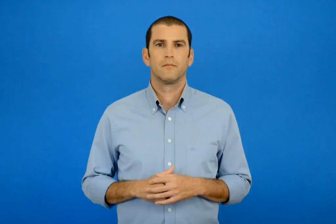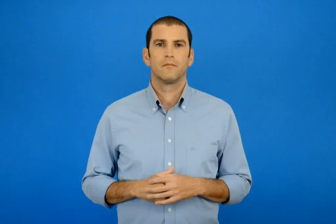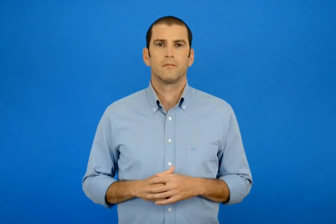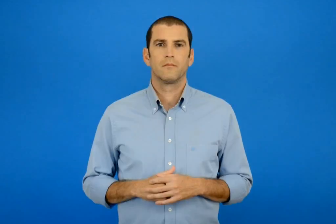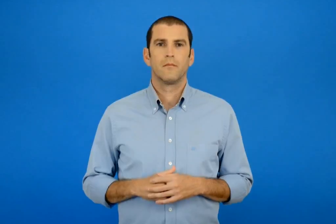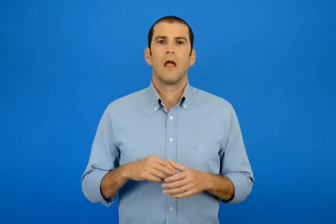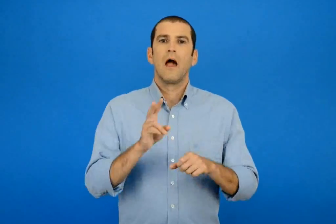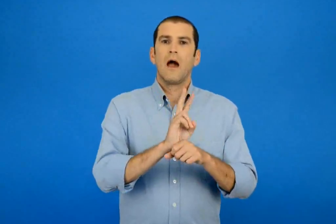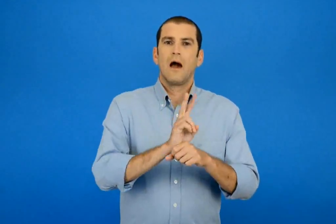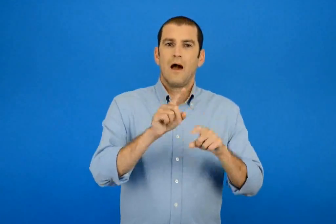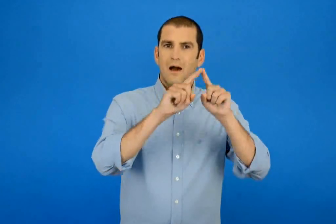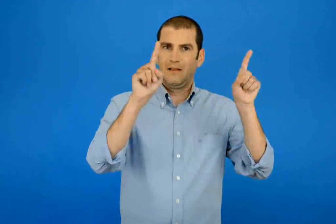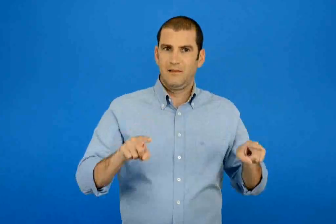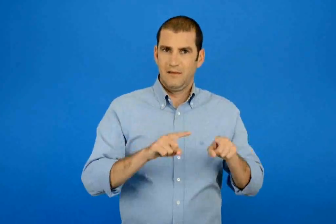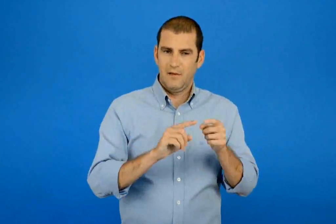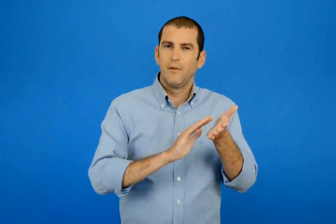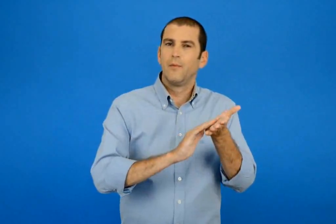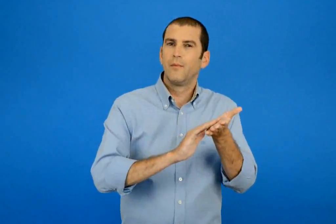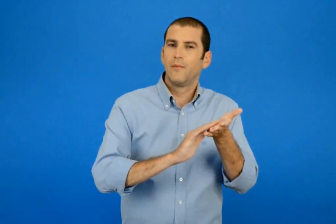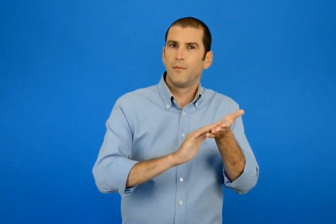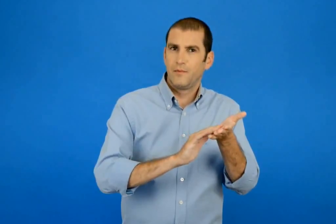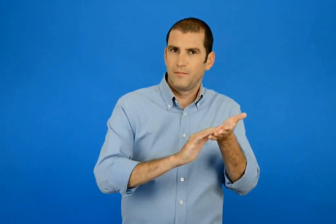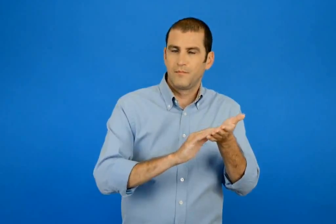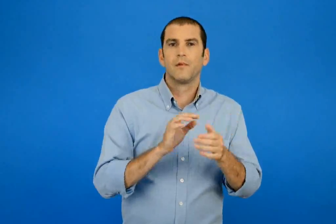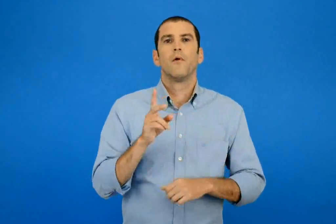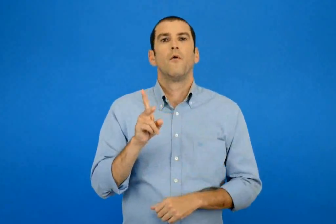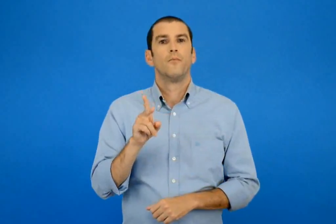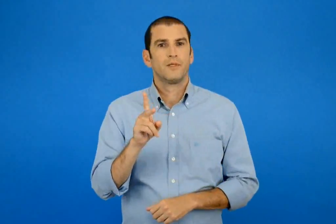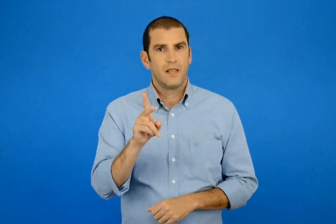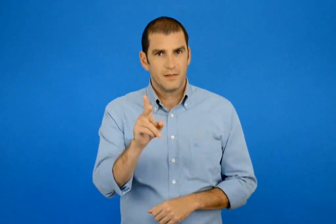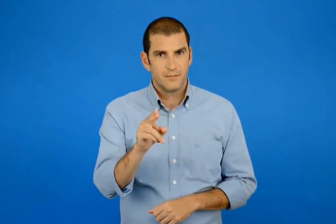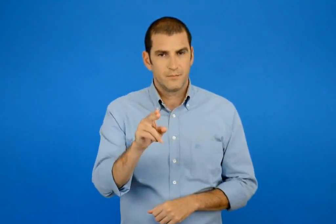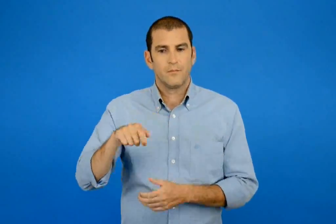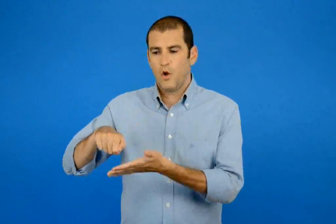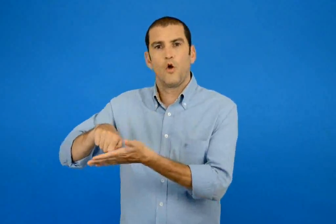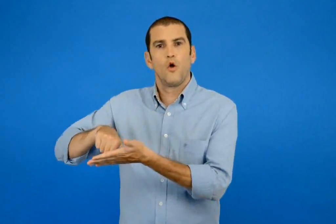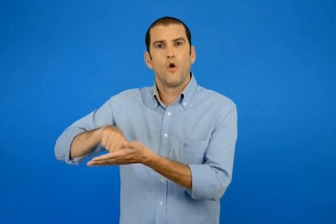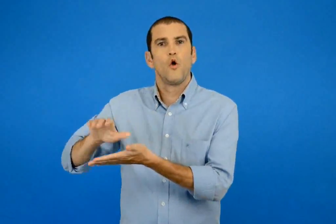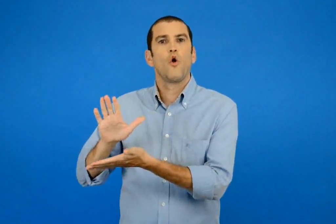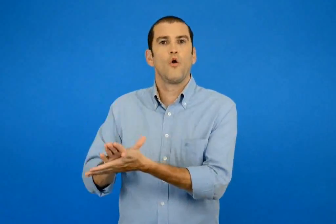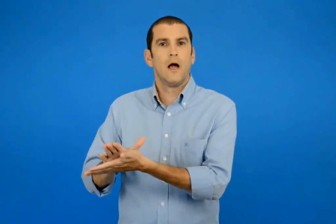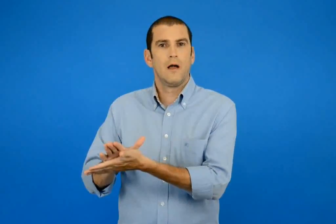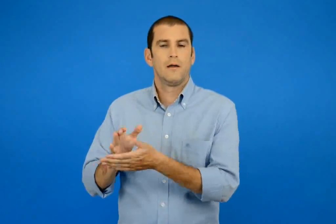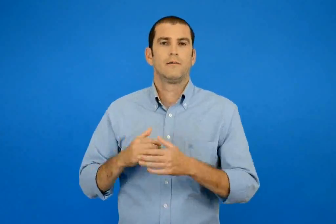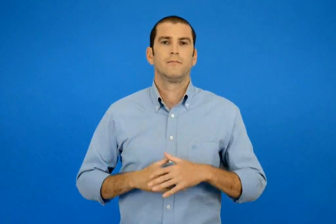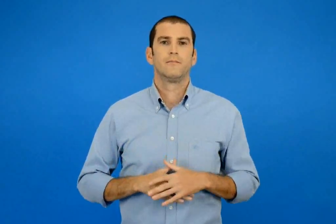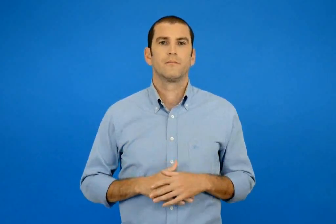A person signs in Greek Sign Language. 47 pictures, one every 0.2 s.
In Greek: χαρτί βελουτέ ψαλίδι κόλλα
